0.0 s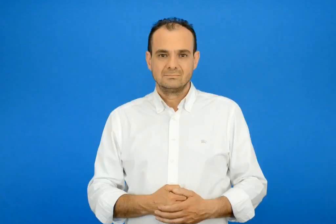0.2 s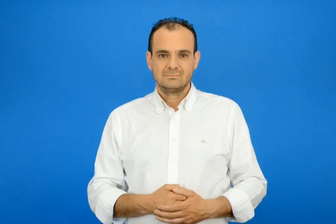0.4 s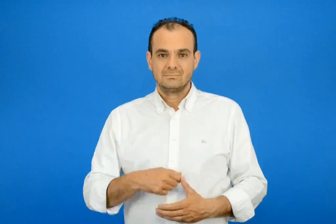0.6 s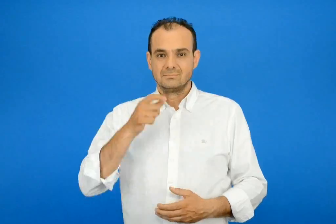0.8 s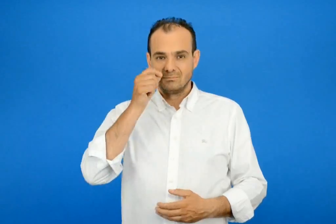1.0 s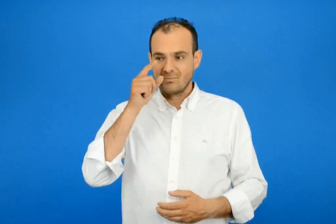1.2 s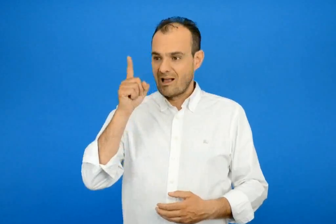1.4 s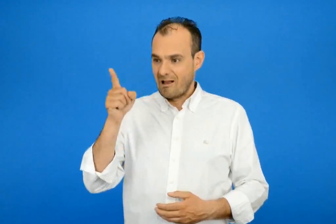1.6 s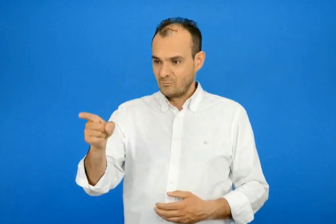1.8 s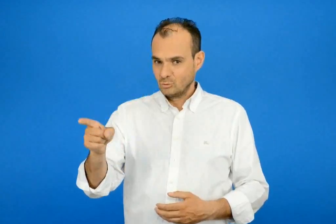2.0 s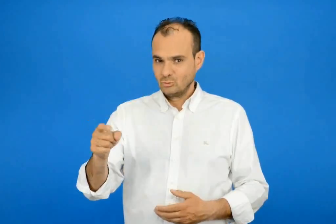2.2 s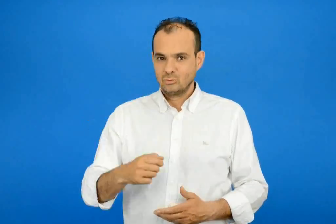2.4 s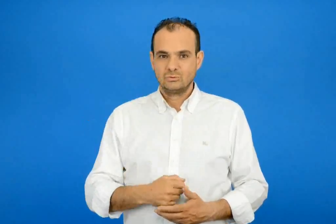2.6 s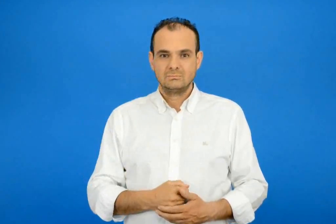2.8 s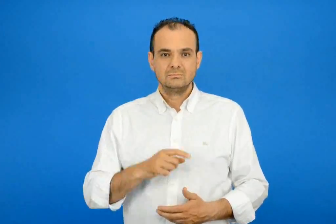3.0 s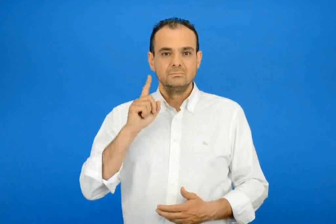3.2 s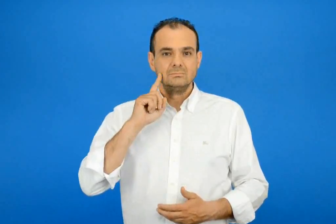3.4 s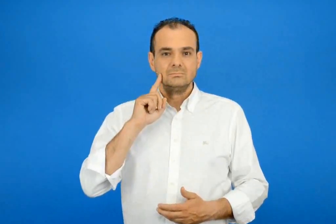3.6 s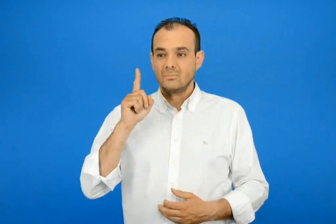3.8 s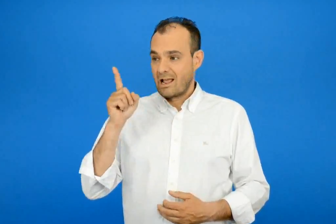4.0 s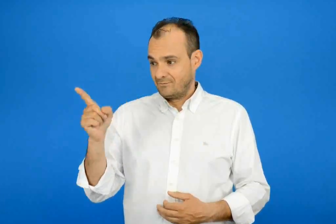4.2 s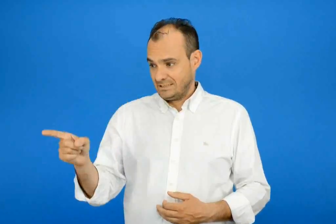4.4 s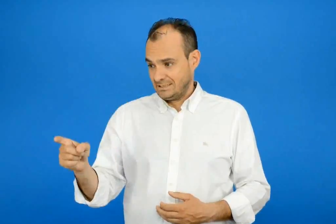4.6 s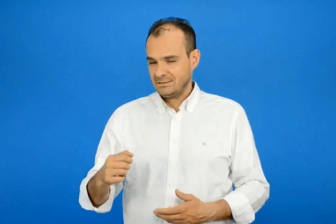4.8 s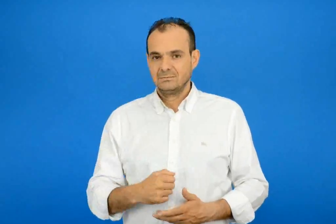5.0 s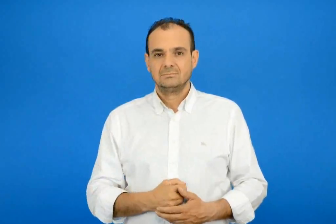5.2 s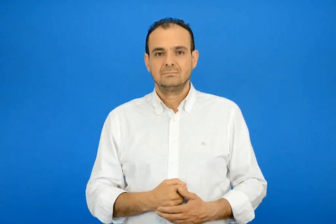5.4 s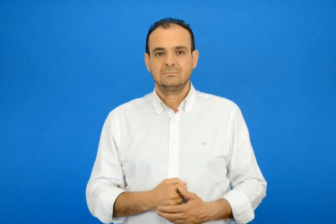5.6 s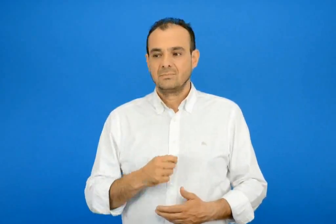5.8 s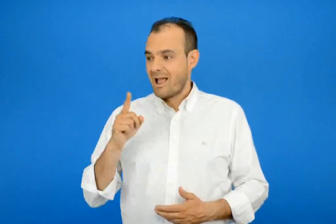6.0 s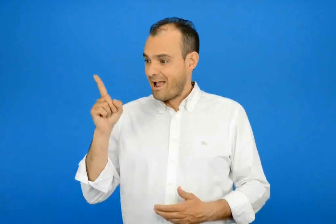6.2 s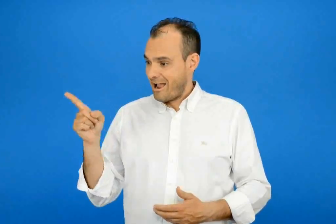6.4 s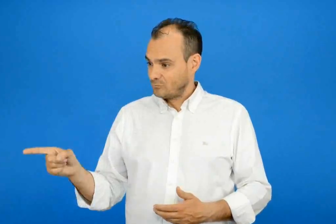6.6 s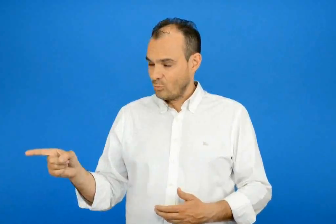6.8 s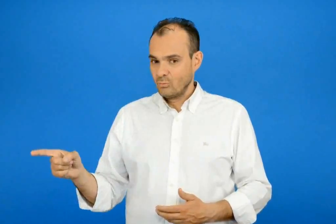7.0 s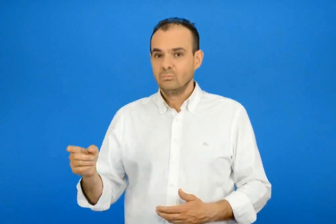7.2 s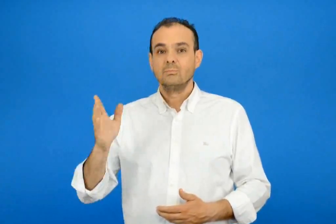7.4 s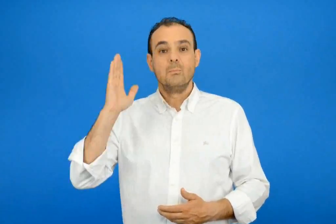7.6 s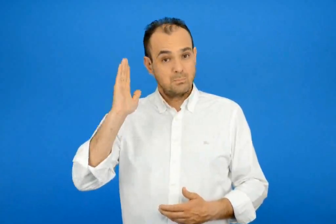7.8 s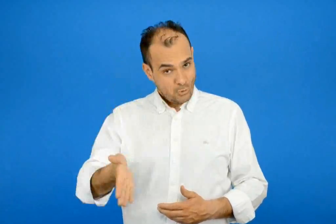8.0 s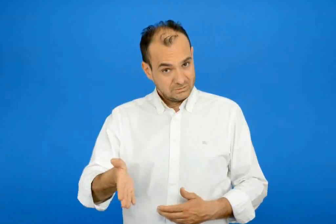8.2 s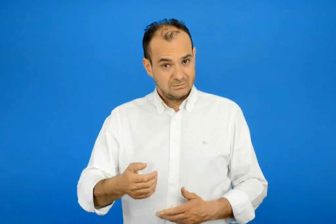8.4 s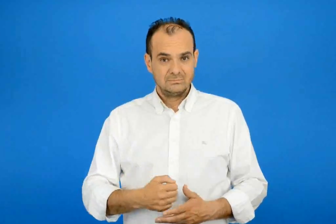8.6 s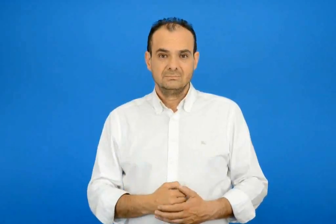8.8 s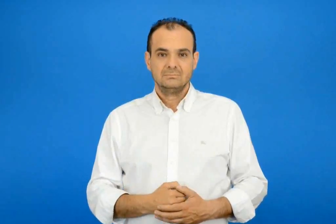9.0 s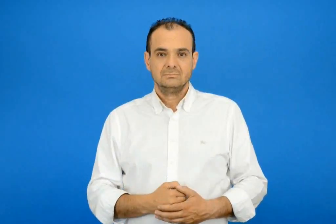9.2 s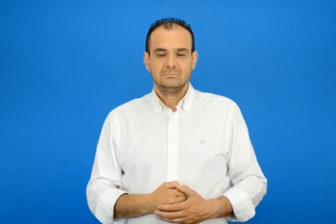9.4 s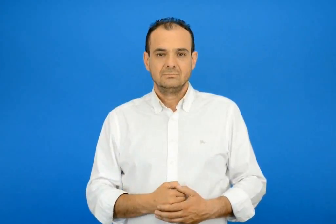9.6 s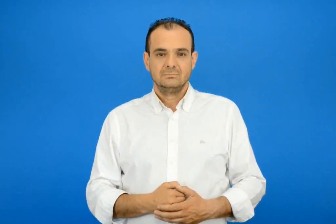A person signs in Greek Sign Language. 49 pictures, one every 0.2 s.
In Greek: αυτός αυτή αυτό μπορεί
